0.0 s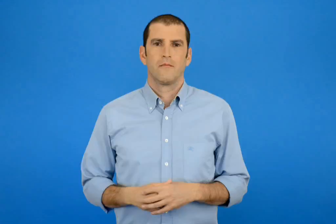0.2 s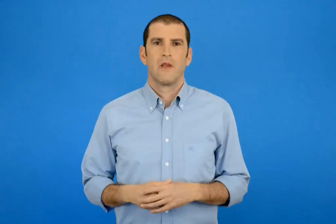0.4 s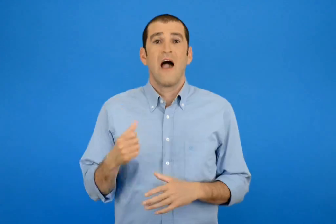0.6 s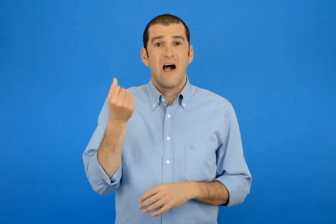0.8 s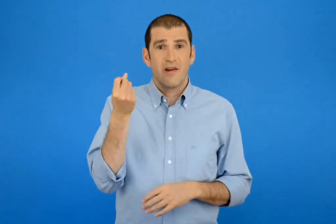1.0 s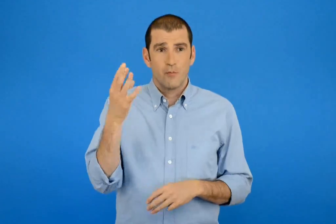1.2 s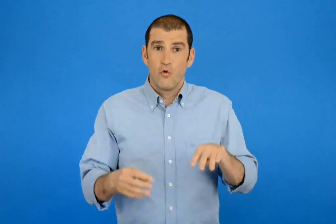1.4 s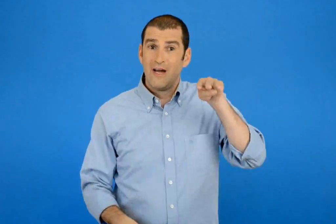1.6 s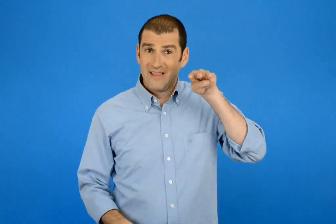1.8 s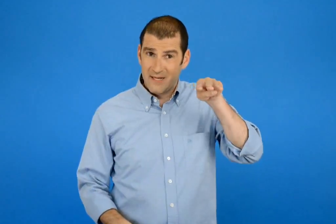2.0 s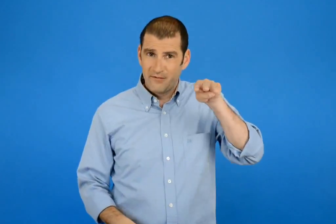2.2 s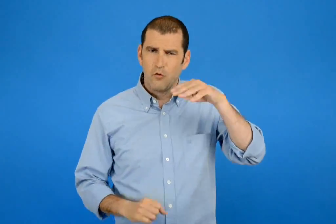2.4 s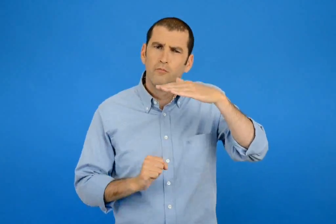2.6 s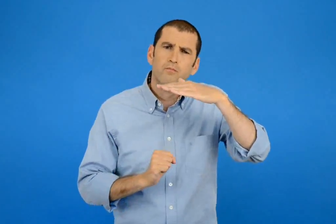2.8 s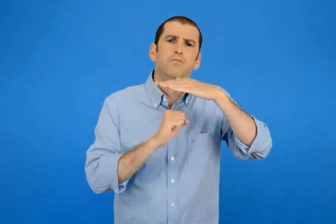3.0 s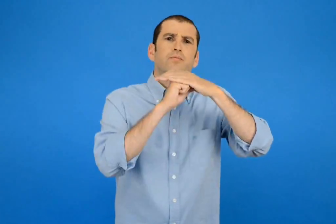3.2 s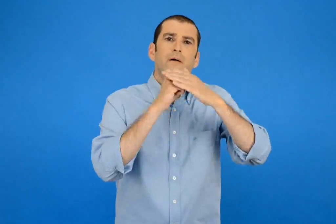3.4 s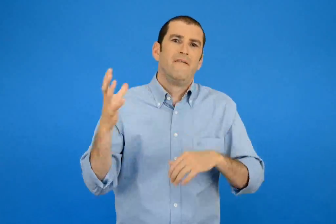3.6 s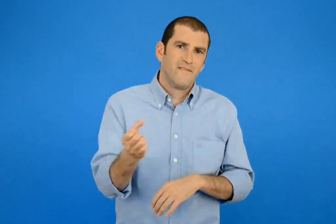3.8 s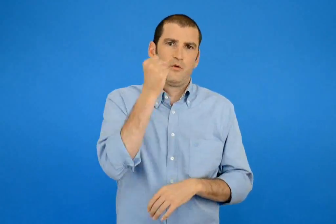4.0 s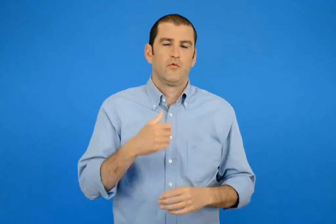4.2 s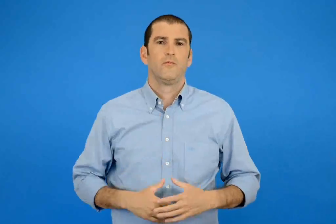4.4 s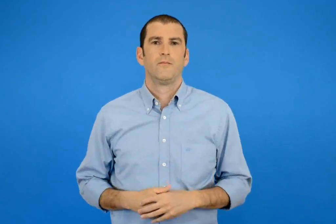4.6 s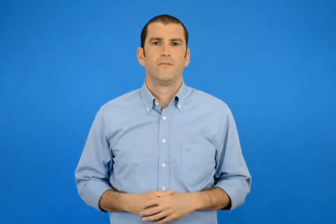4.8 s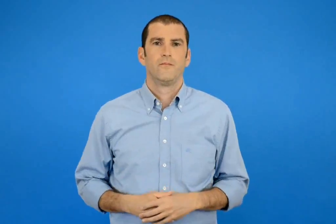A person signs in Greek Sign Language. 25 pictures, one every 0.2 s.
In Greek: βρίσκω τον μεγαλύτερο τριψήφιο αριθμό
